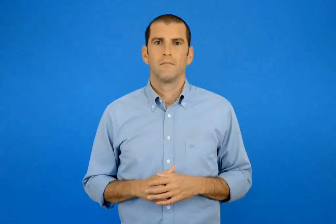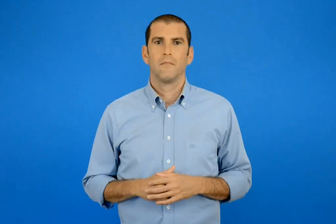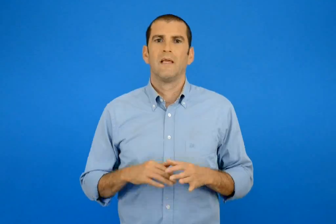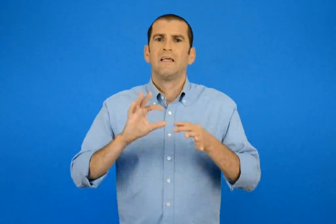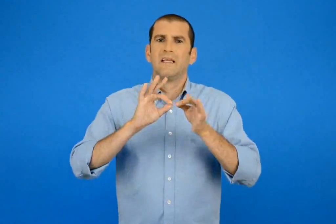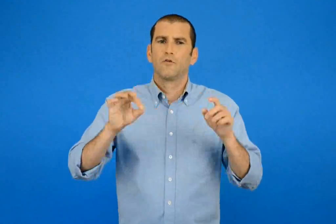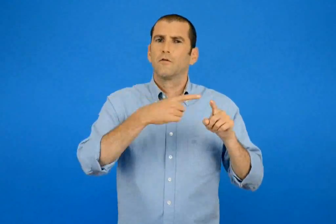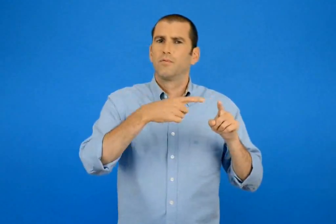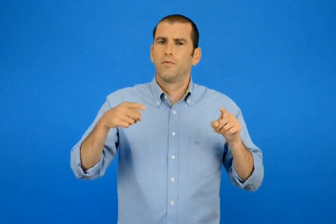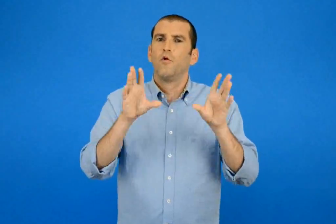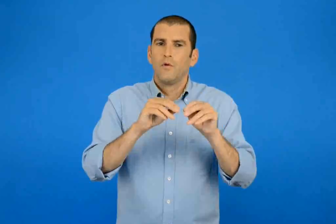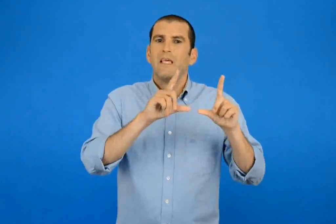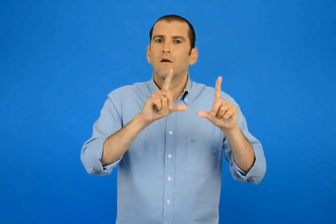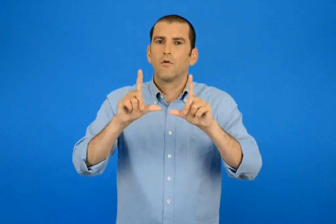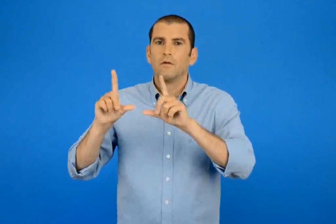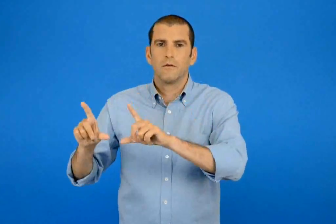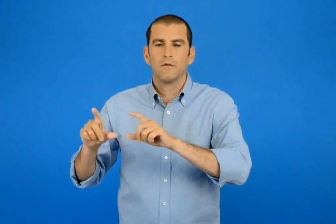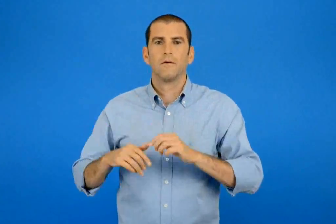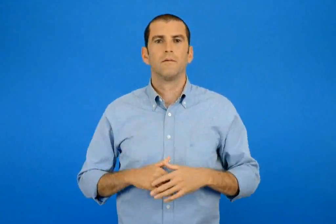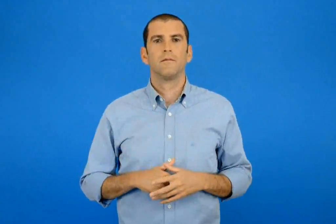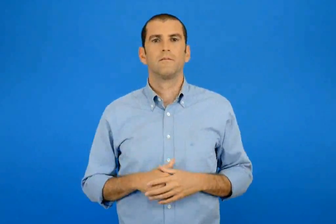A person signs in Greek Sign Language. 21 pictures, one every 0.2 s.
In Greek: ιστορίες με εικόνες
